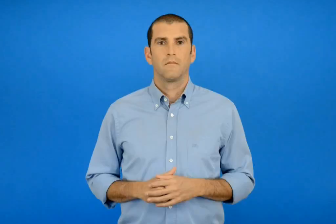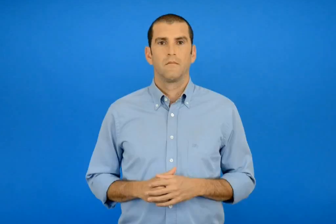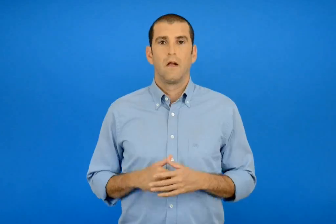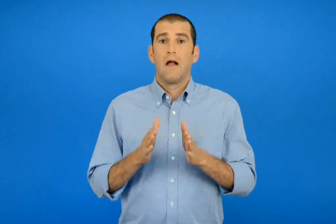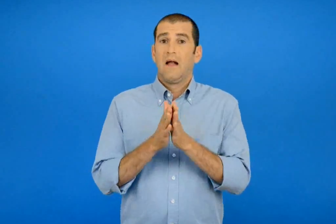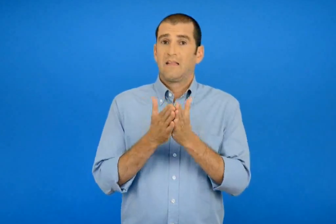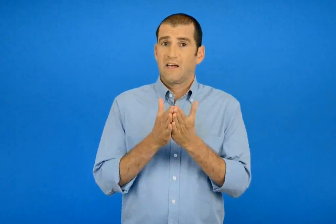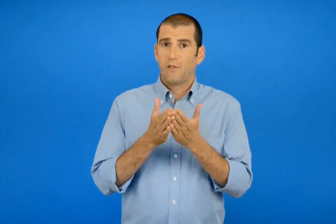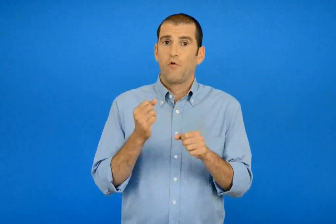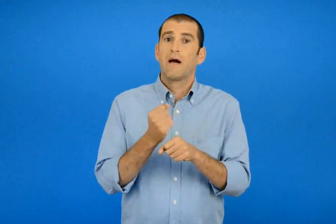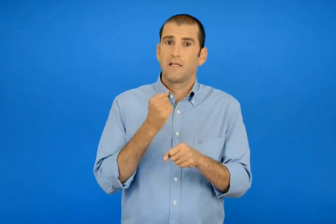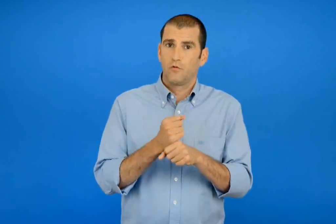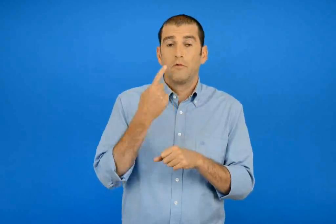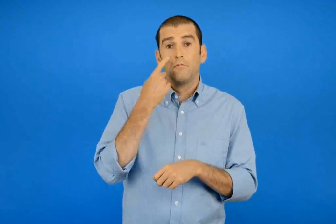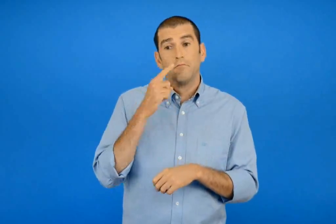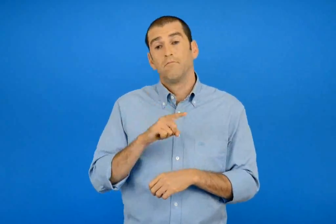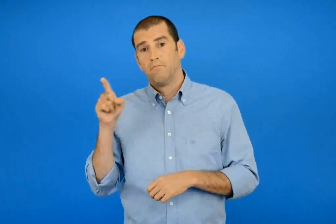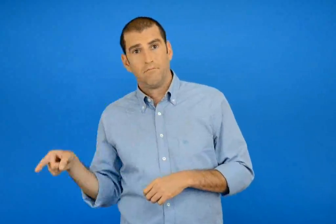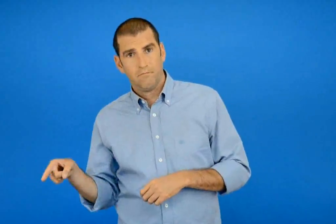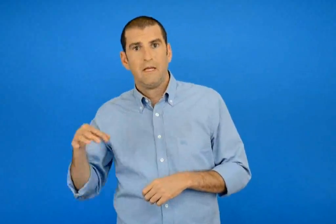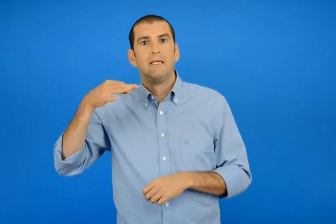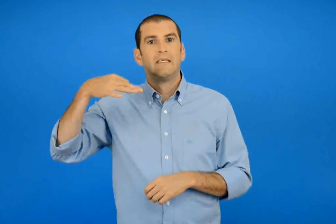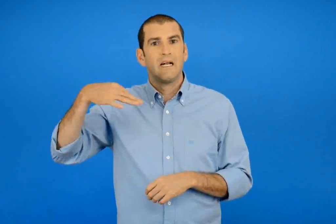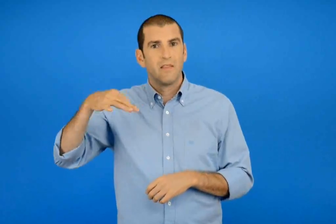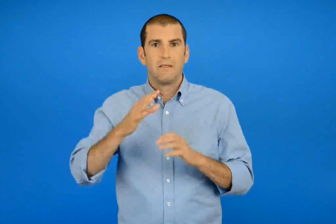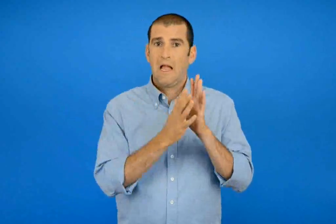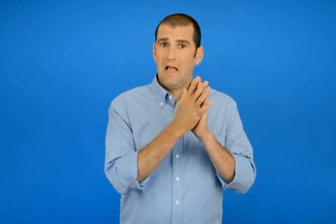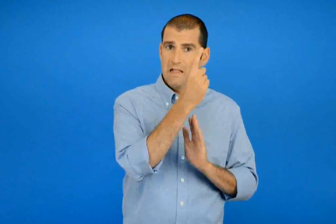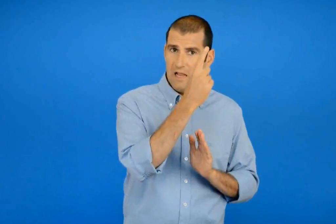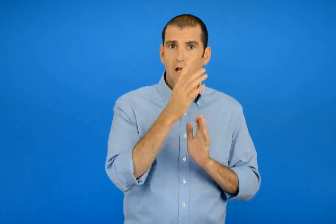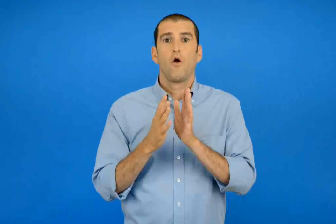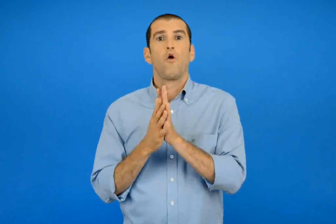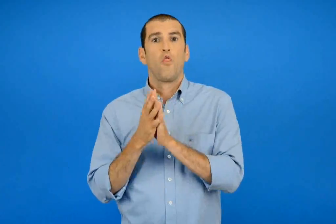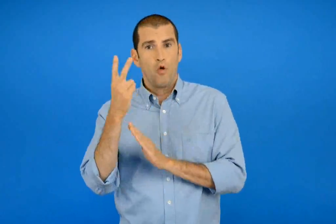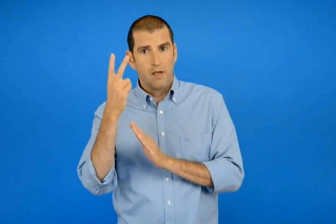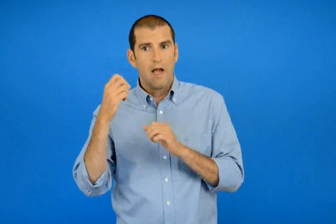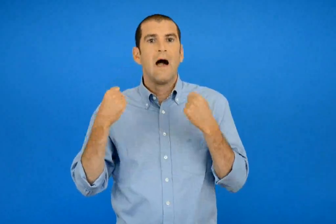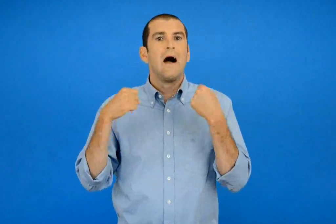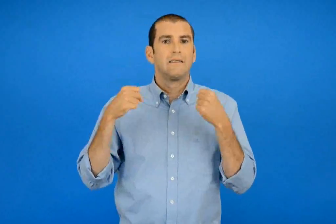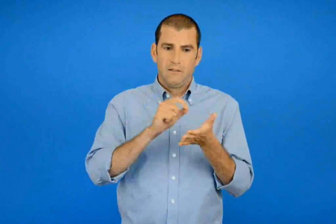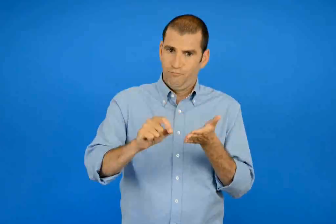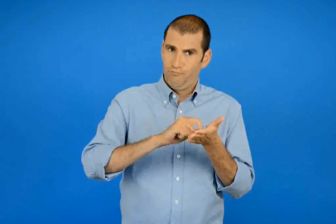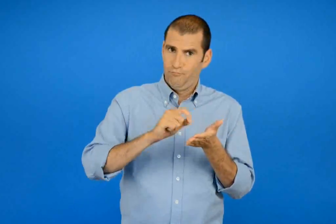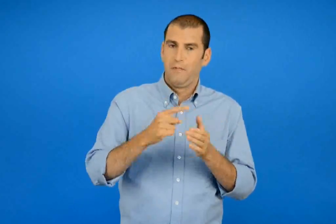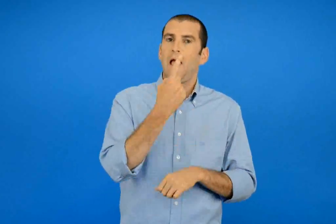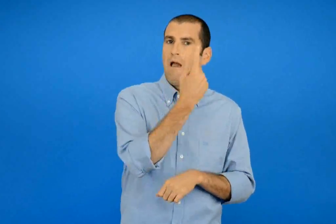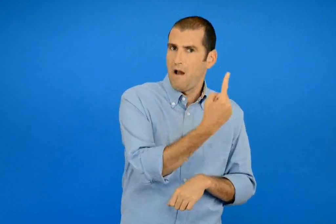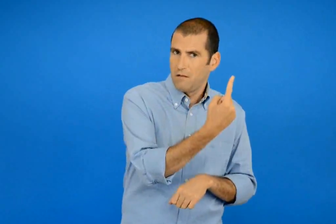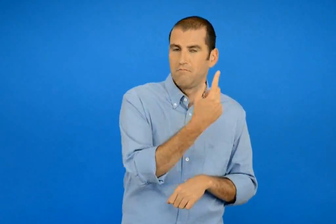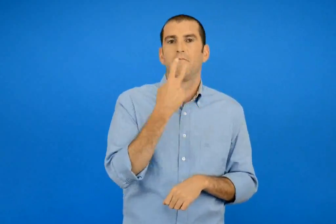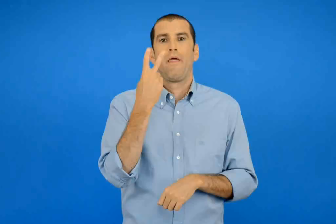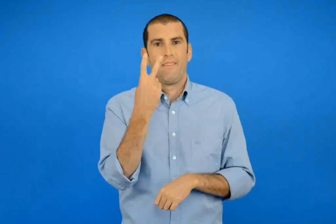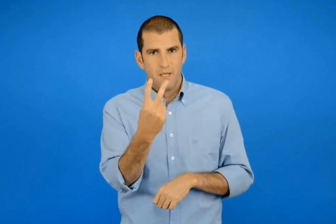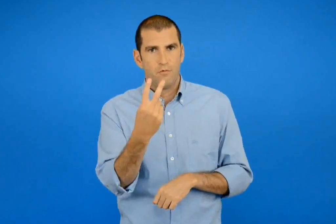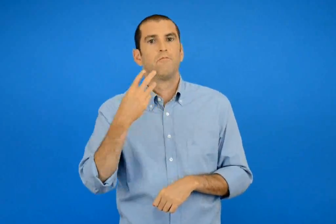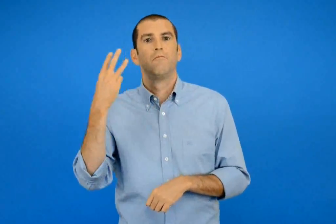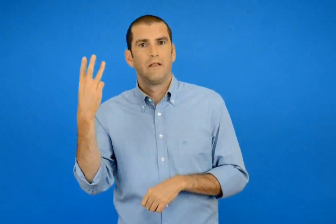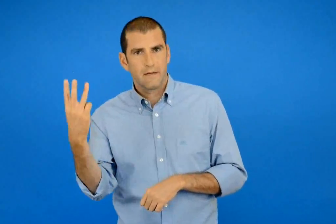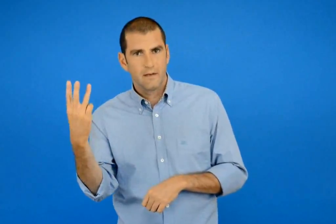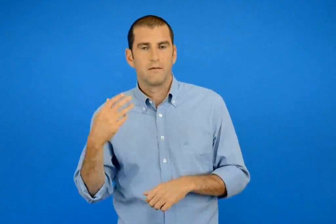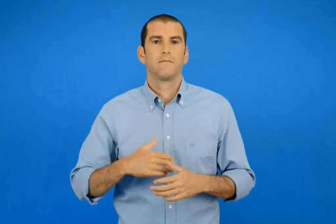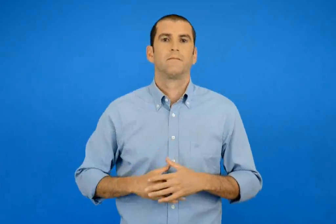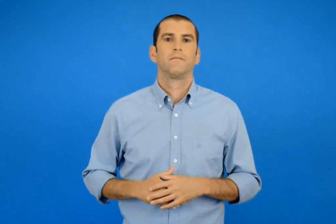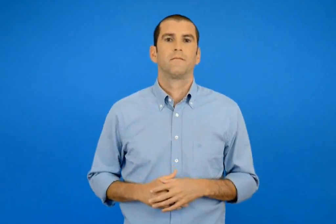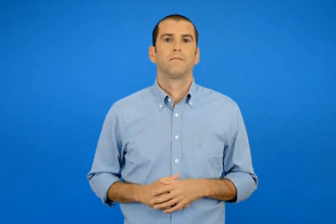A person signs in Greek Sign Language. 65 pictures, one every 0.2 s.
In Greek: πήγαινε στο τετράδιο εργασιών στις σελίδες 11 και 12 και κάνε τις ασκήσεις 1 2 και 3
